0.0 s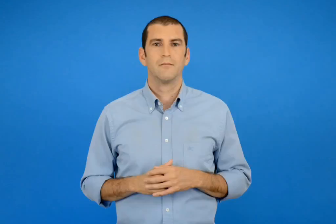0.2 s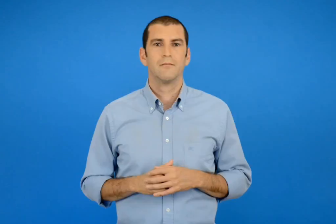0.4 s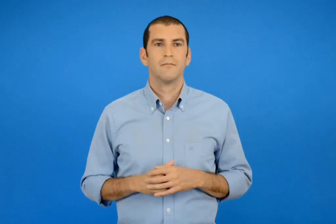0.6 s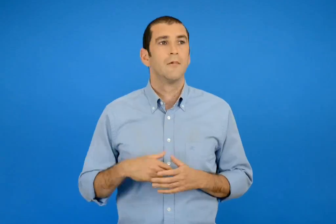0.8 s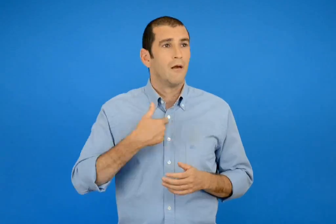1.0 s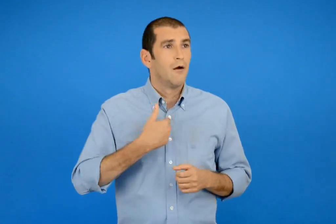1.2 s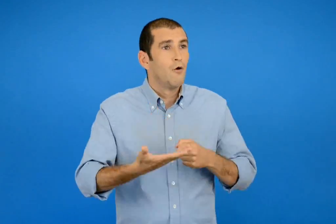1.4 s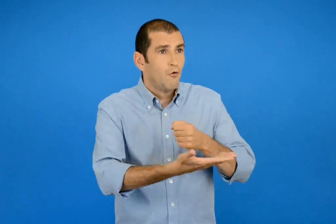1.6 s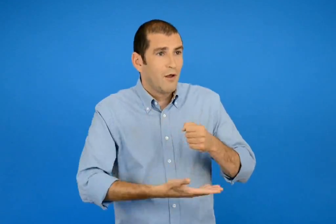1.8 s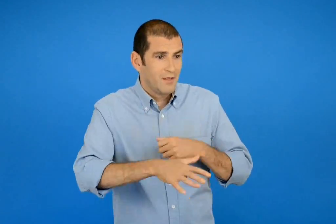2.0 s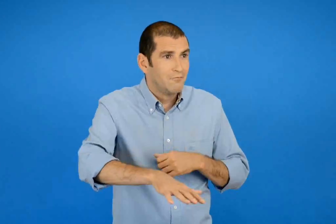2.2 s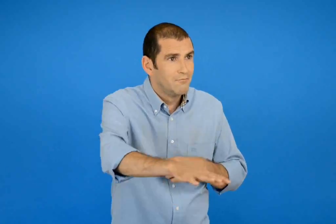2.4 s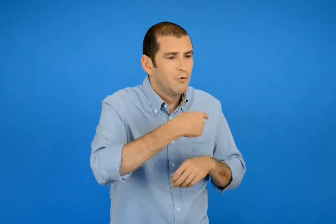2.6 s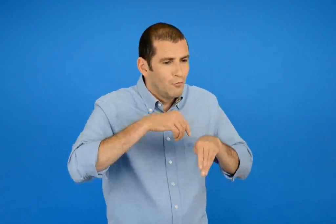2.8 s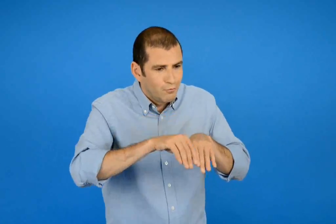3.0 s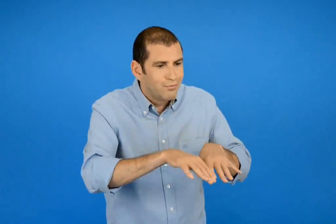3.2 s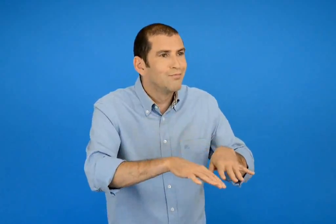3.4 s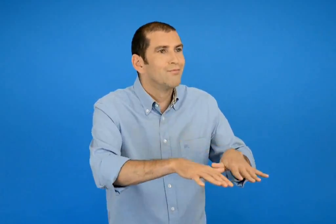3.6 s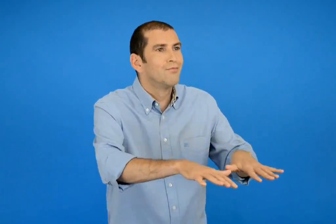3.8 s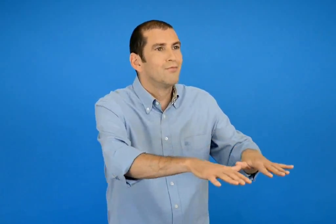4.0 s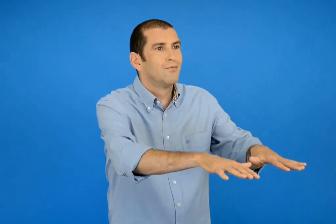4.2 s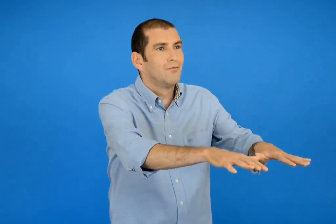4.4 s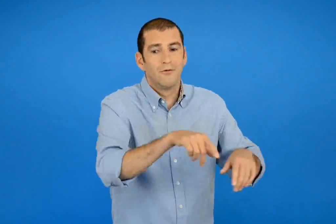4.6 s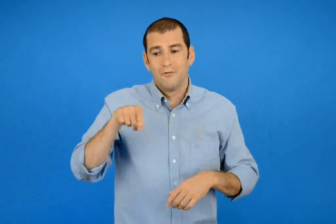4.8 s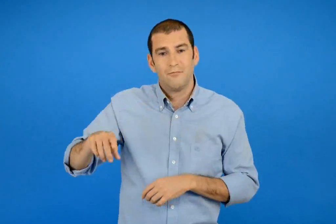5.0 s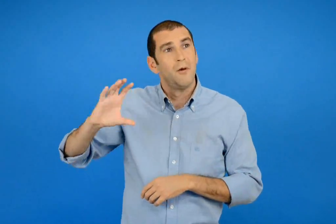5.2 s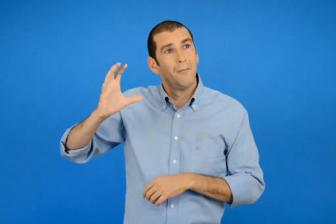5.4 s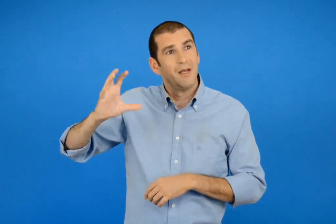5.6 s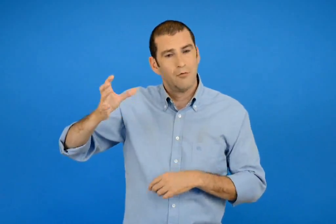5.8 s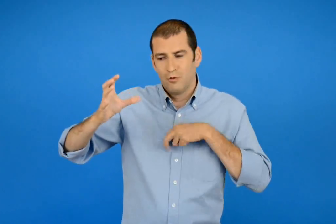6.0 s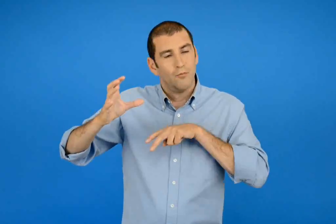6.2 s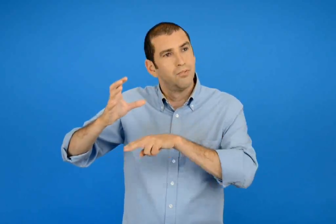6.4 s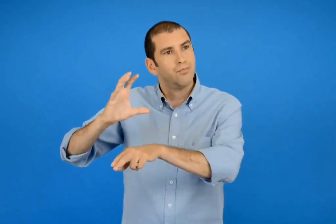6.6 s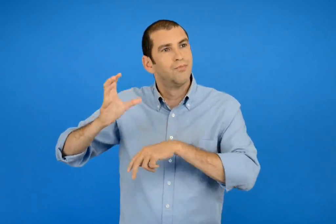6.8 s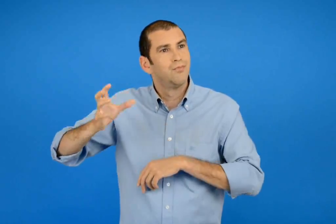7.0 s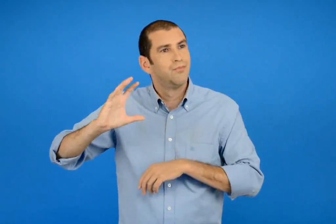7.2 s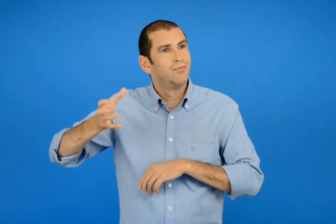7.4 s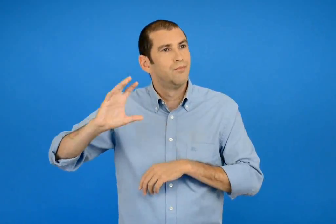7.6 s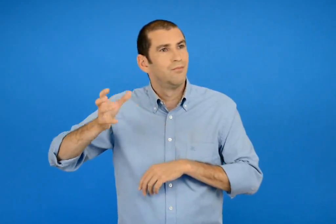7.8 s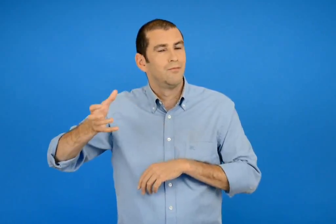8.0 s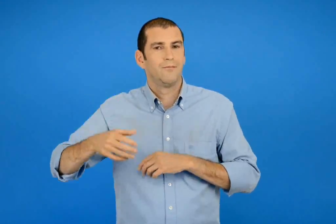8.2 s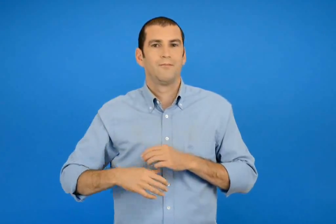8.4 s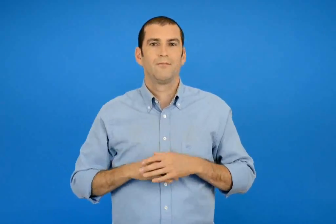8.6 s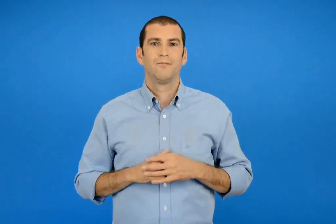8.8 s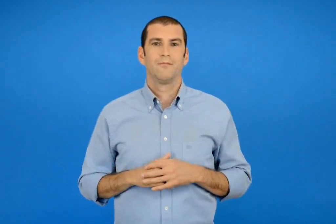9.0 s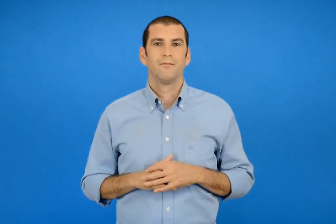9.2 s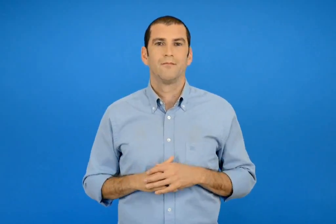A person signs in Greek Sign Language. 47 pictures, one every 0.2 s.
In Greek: τα χωράφια να ποτίσω και τους μύλους να γυρίσω
